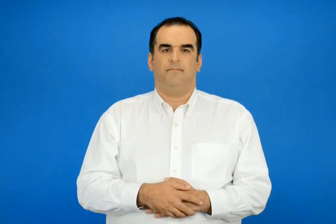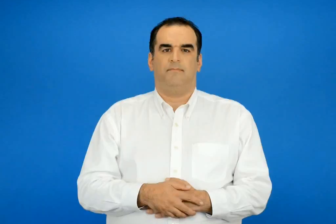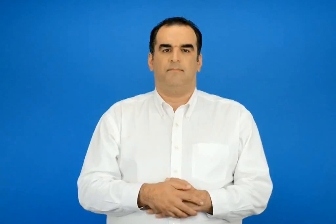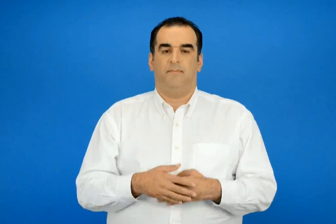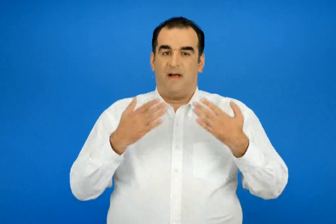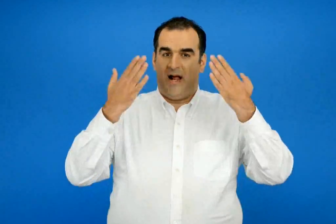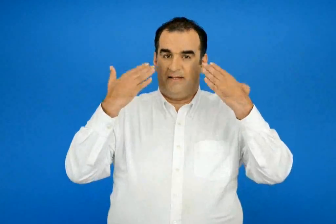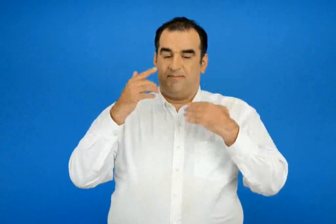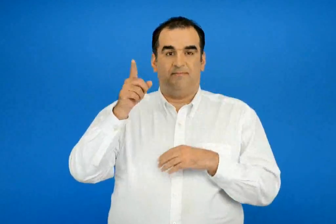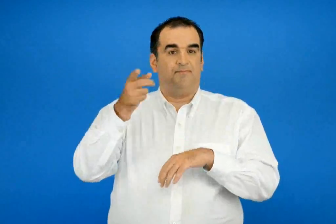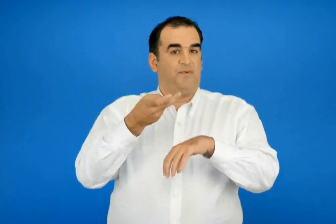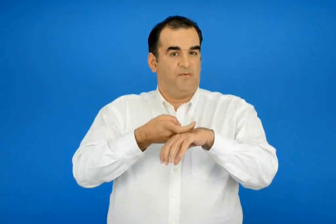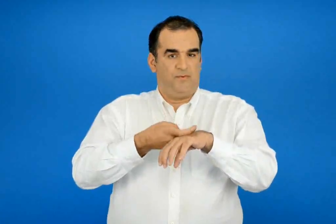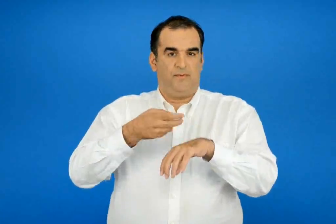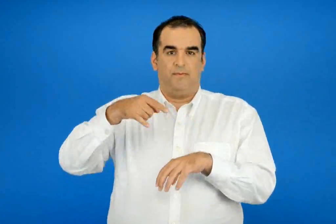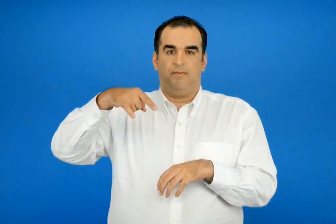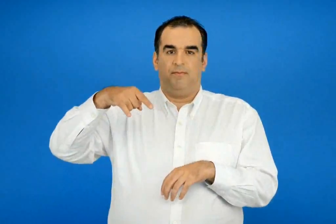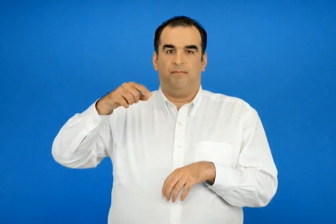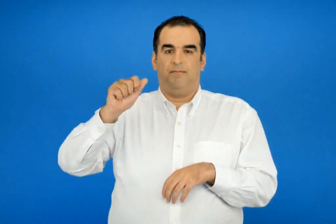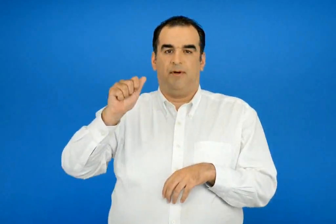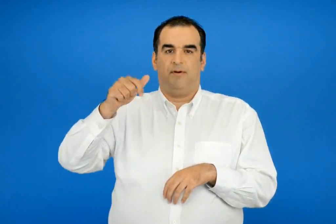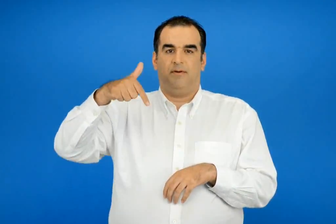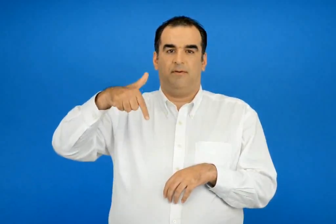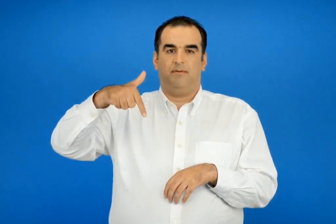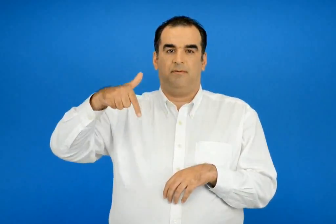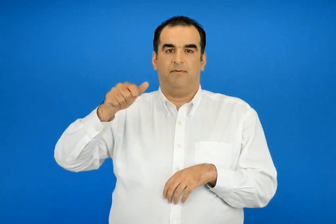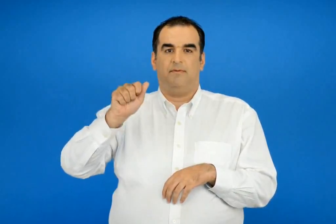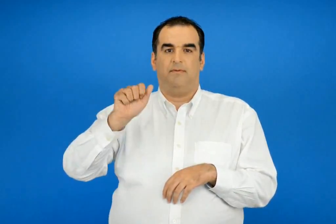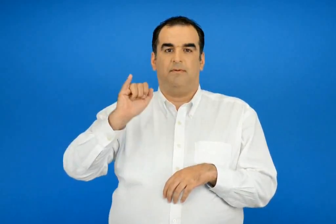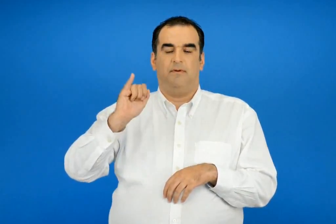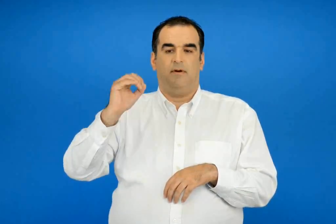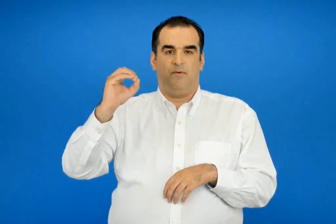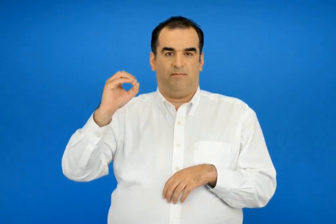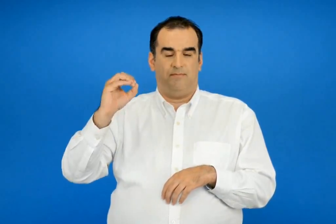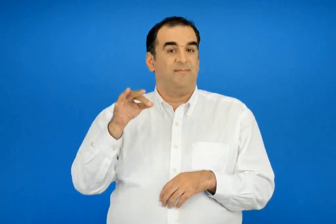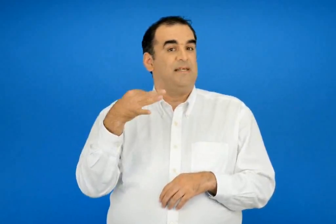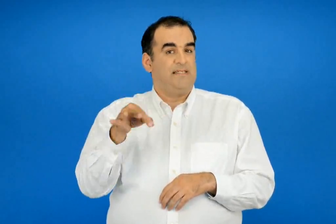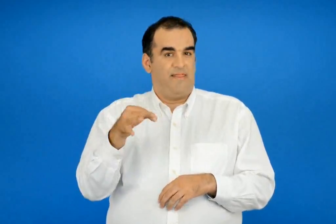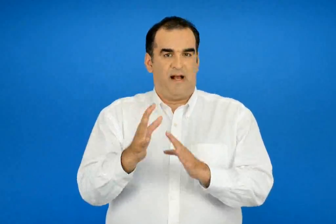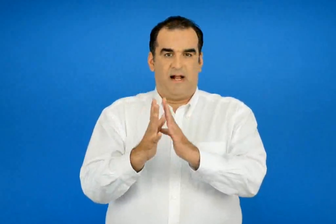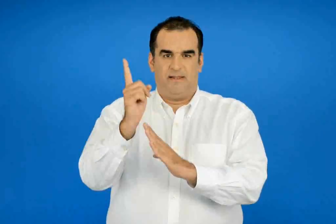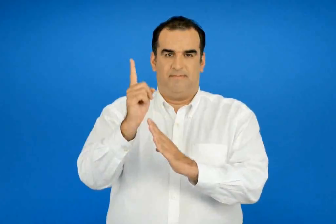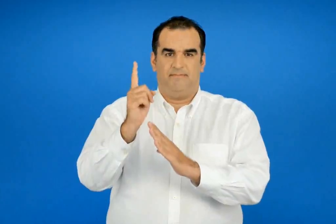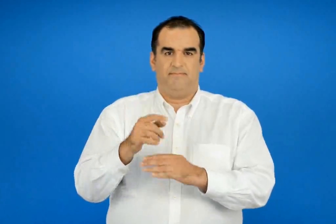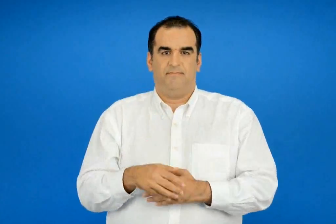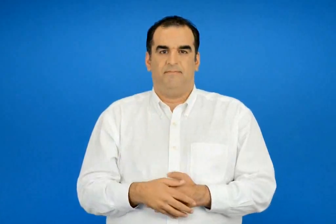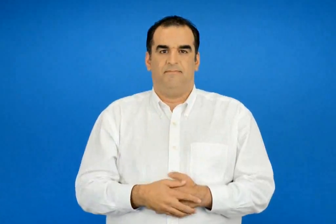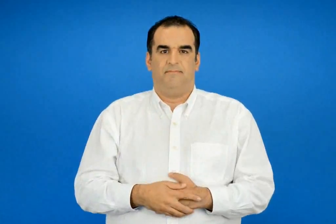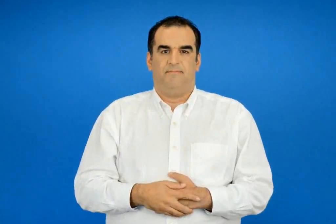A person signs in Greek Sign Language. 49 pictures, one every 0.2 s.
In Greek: άνοιξη στο παγγαίο 11
